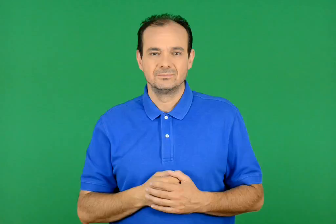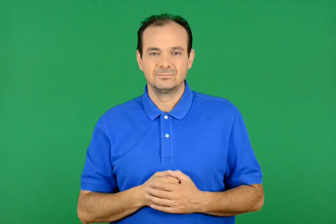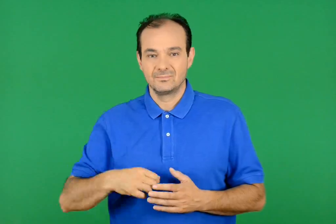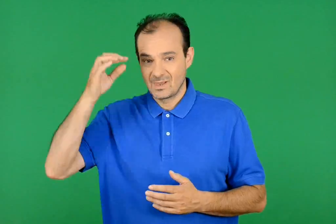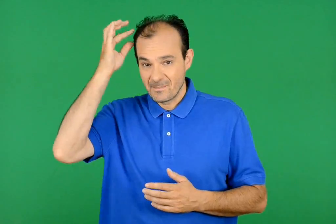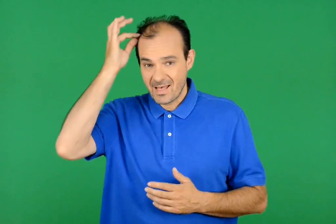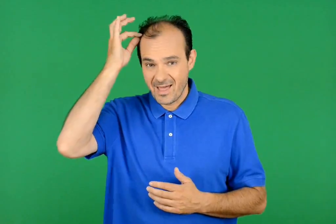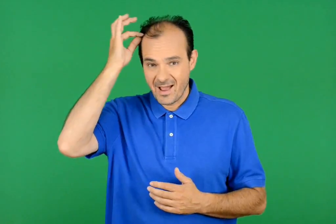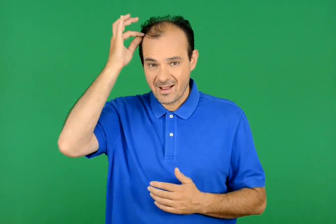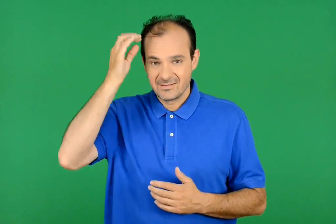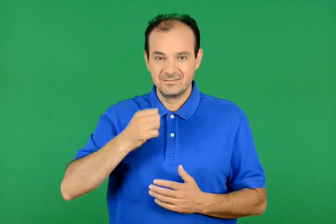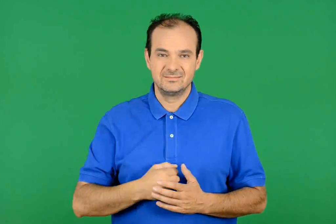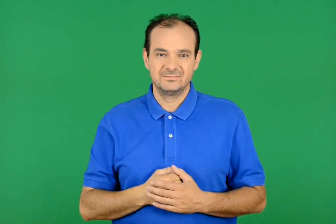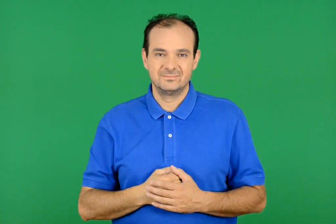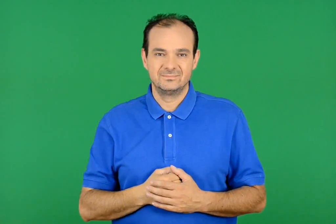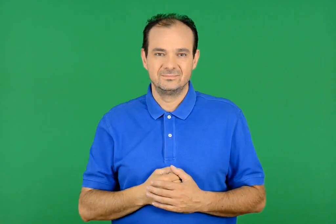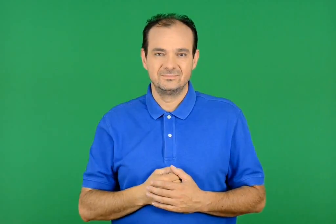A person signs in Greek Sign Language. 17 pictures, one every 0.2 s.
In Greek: μαλλιά
